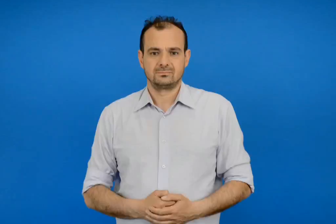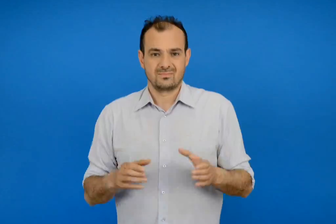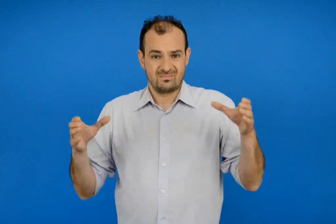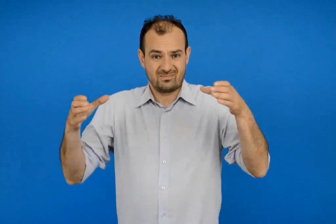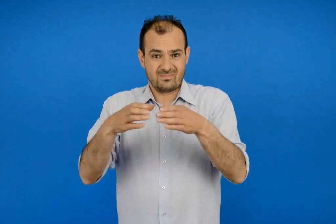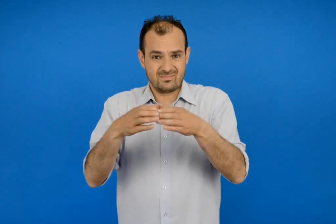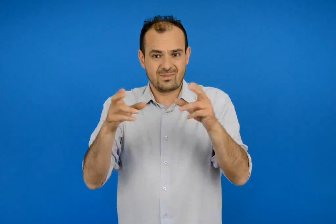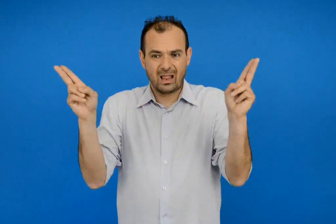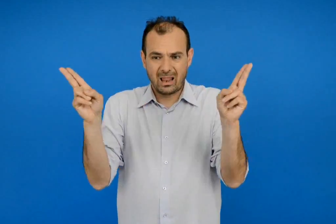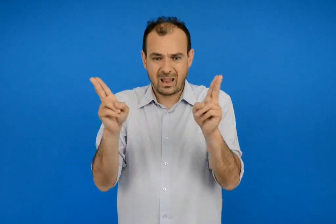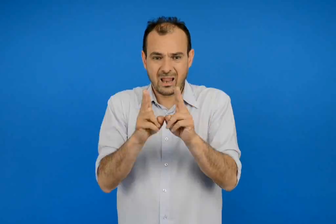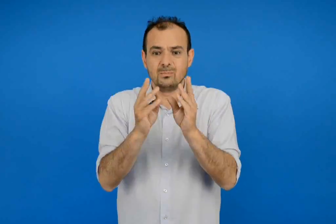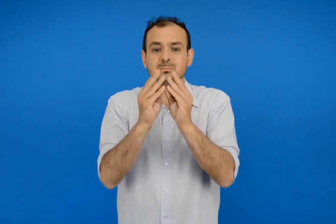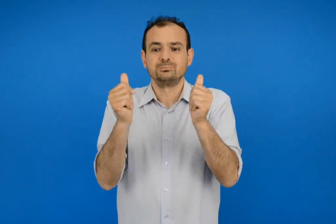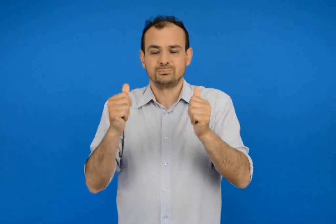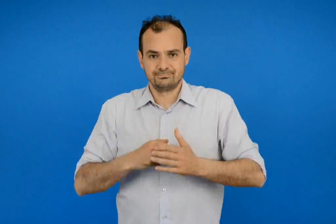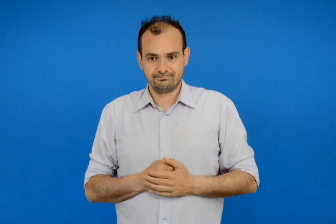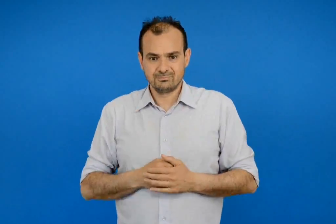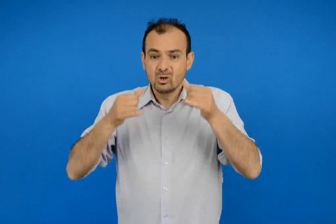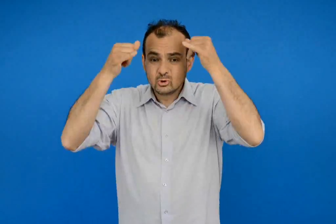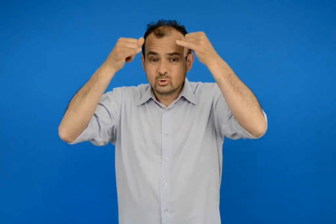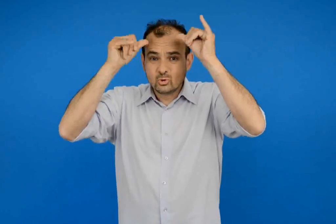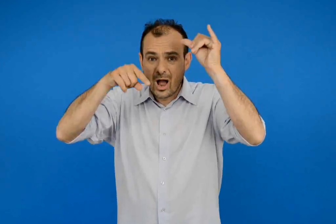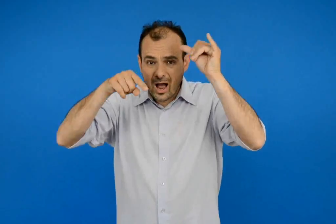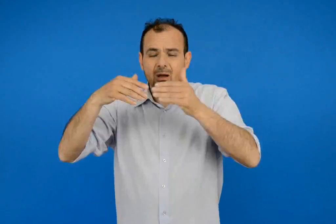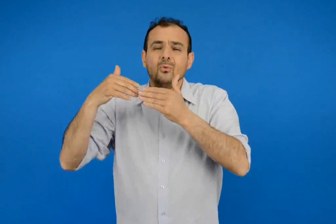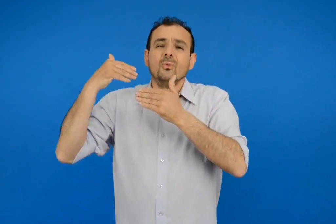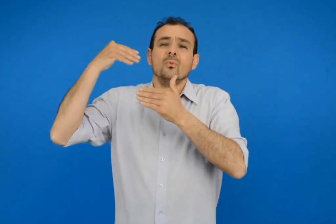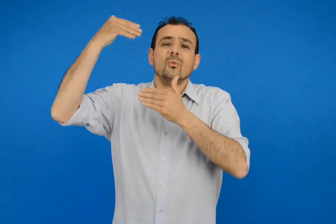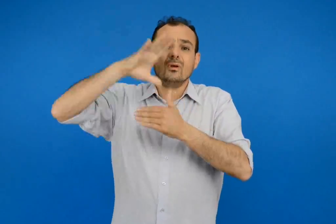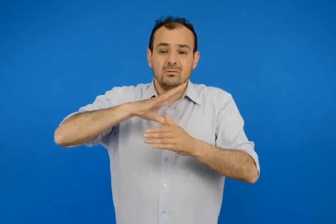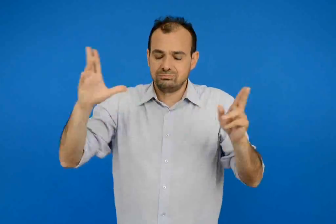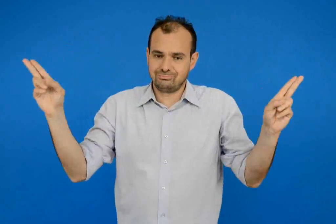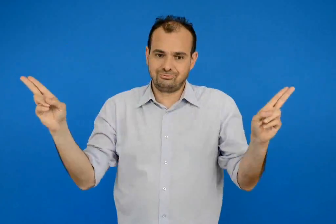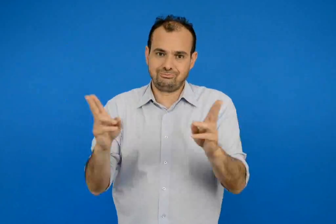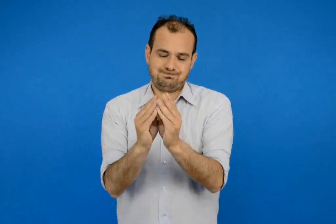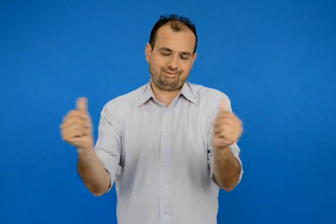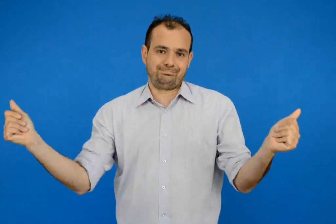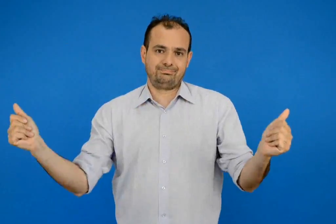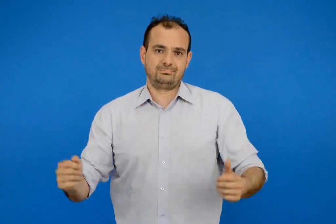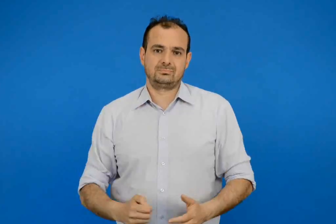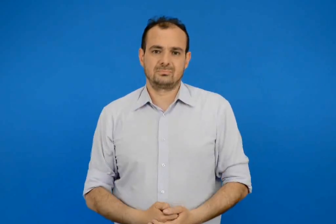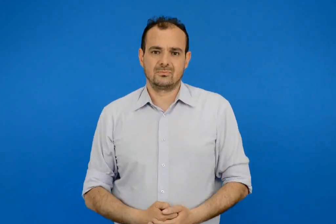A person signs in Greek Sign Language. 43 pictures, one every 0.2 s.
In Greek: απειλούμενα είδη τα είδη των ζωών που κινδυνεύουν να εξαφανιστούν από τη γη
